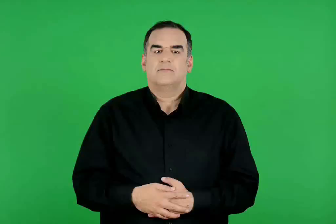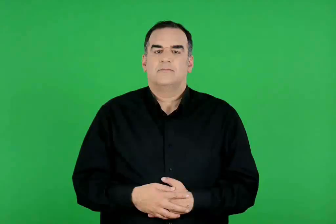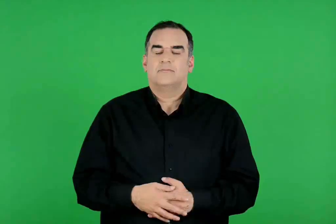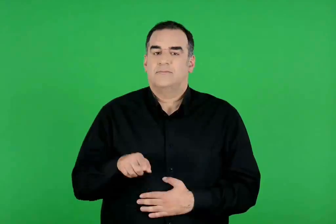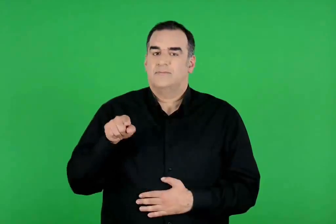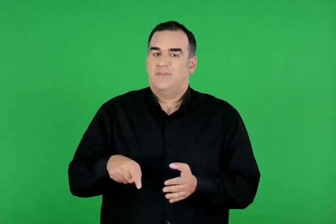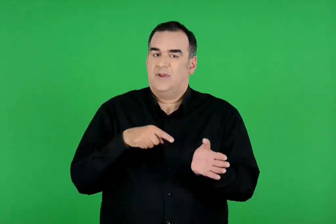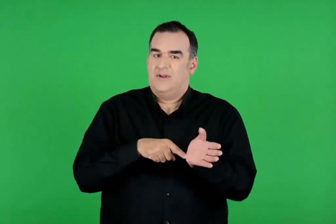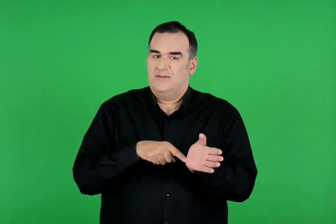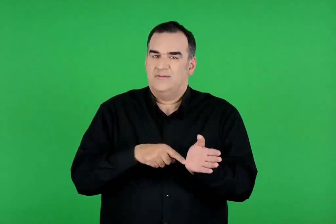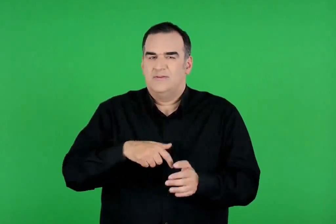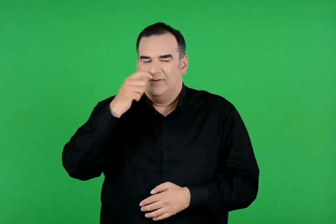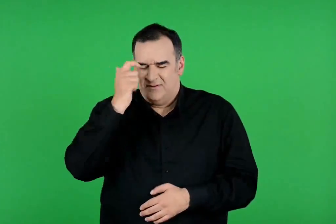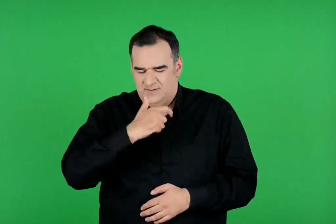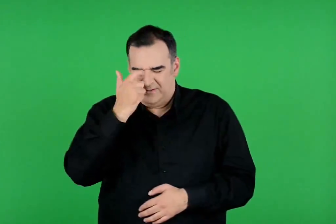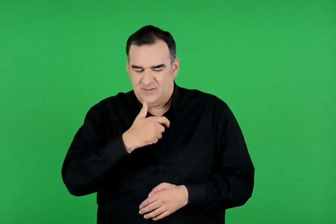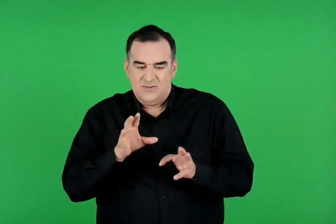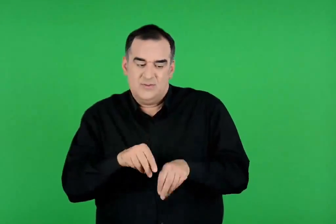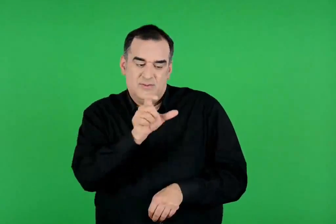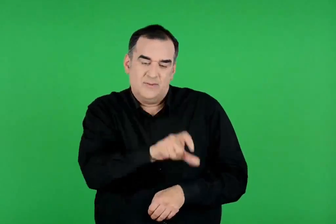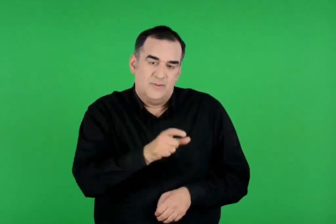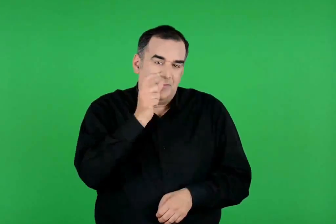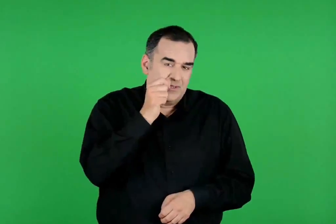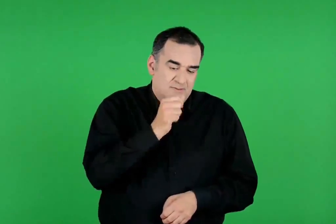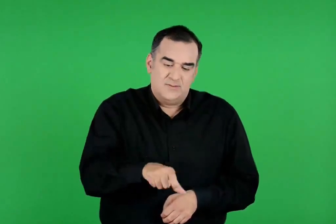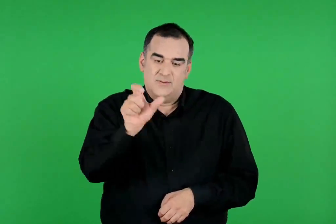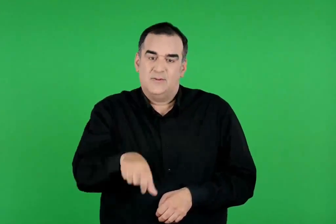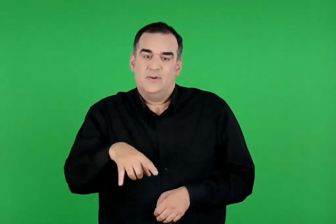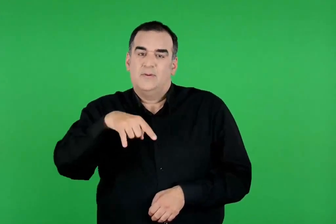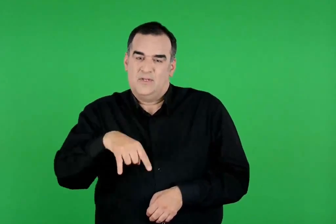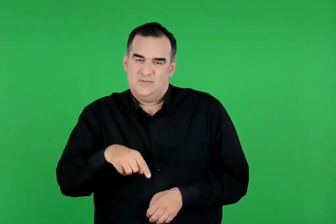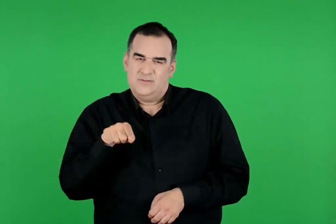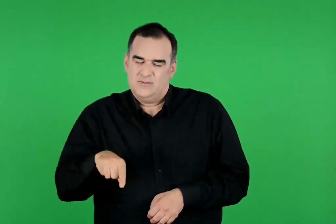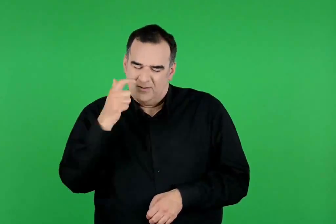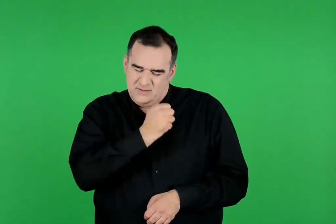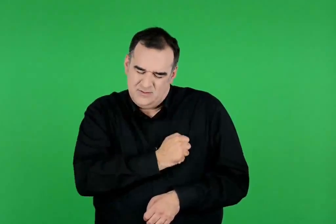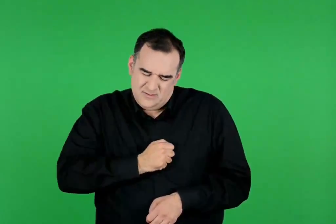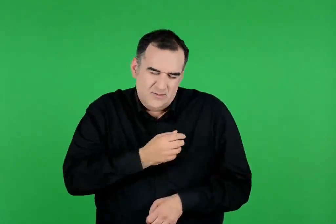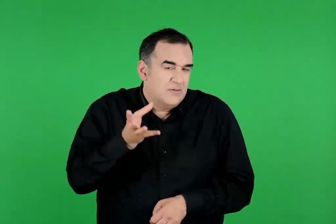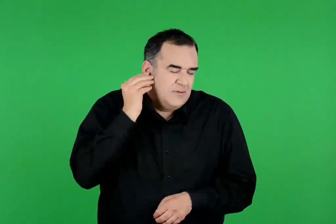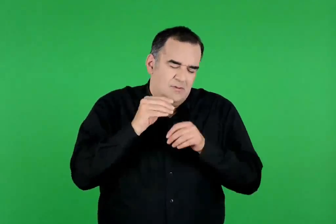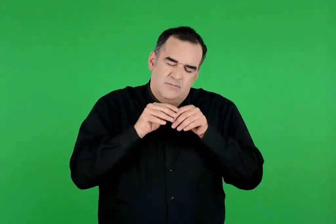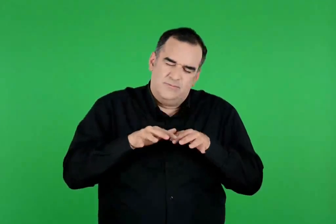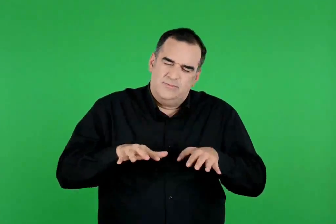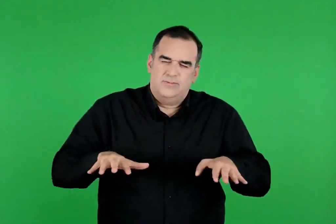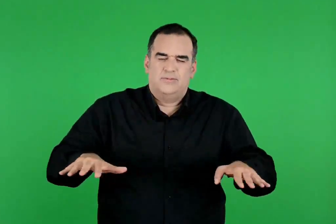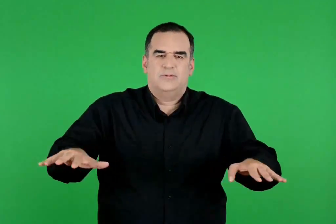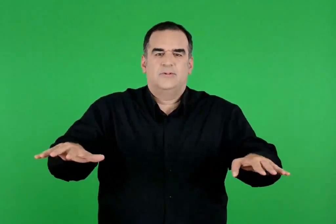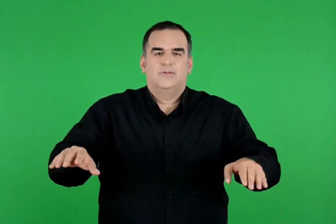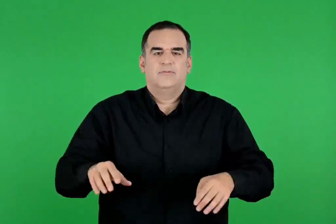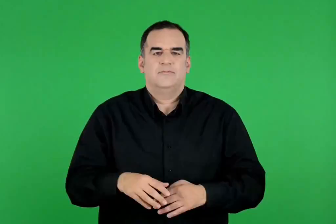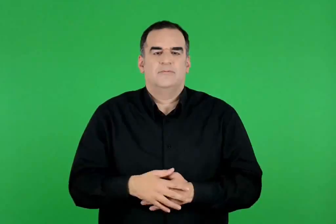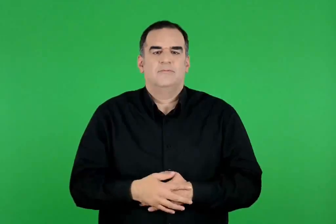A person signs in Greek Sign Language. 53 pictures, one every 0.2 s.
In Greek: κι έκλαιγε ο αχιλλέας μια τον πατέρα του μια τον πάτροκλο , κι οι θρήνοι ολόγυρα αντηχούσαν
